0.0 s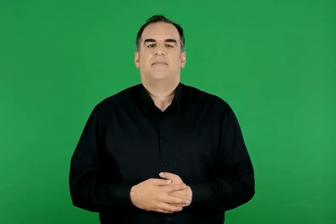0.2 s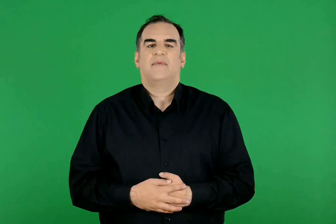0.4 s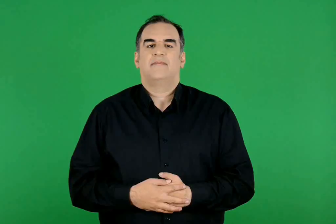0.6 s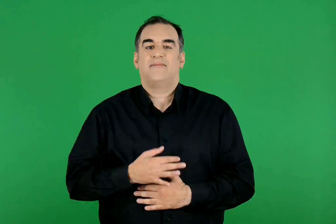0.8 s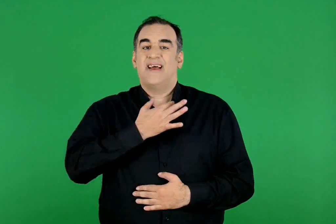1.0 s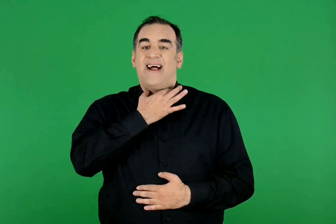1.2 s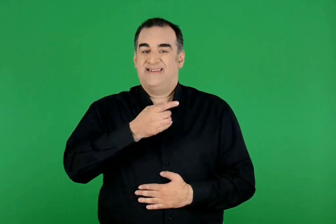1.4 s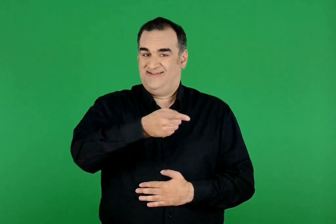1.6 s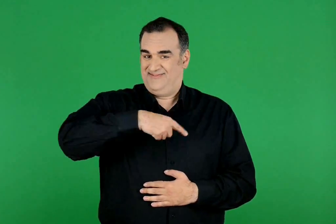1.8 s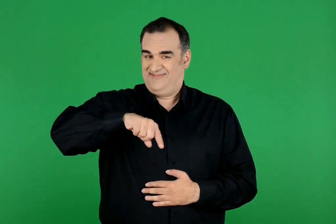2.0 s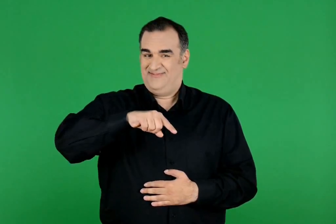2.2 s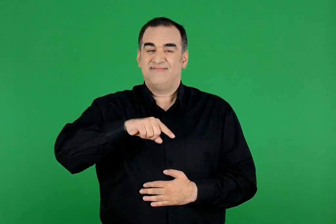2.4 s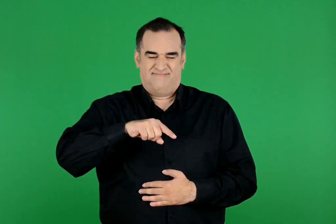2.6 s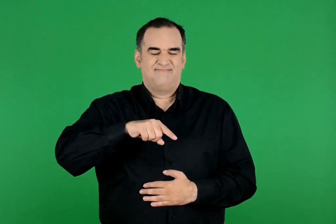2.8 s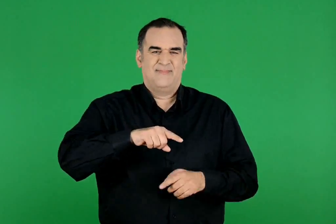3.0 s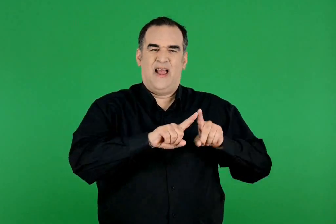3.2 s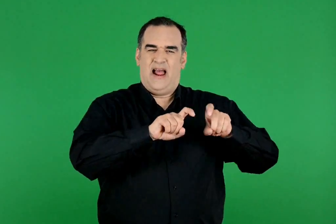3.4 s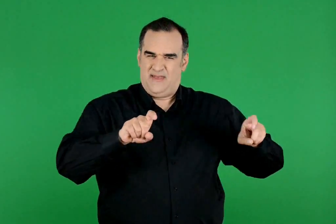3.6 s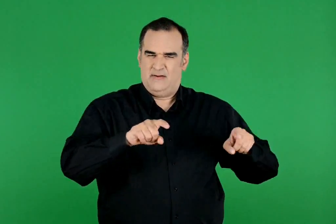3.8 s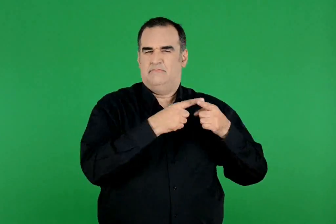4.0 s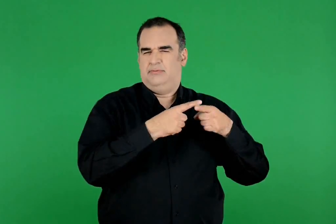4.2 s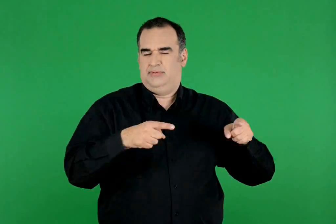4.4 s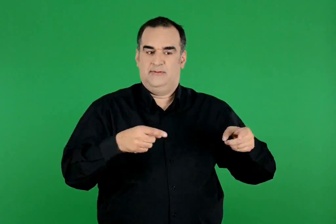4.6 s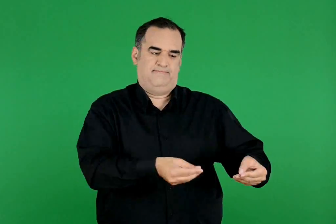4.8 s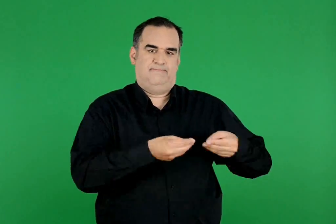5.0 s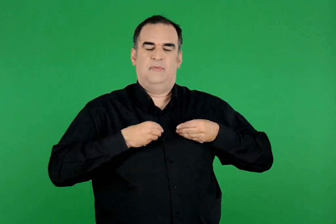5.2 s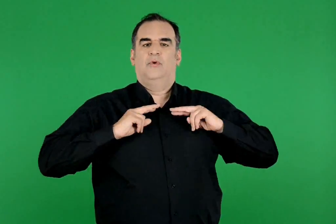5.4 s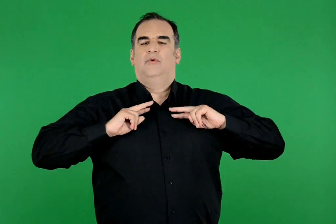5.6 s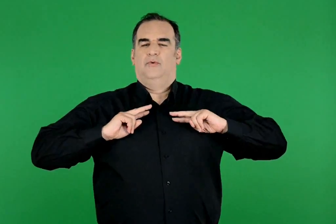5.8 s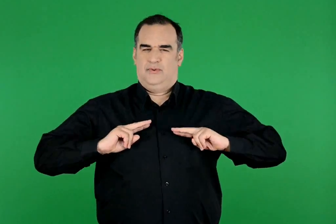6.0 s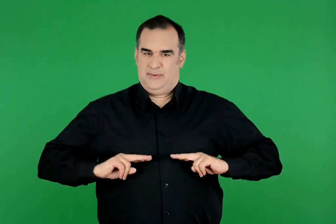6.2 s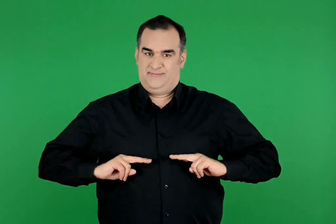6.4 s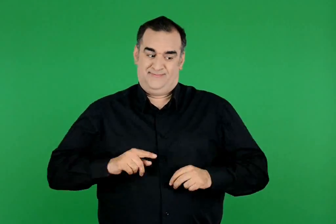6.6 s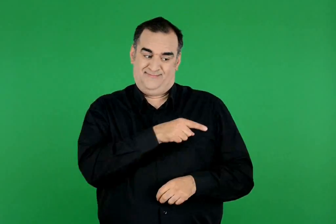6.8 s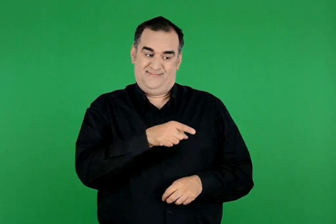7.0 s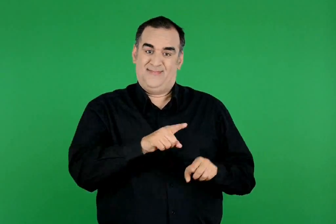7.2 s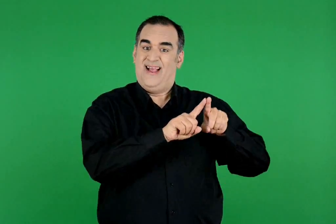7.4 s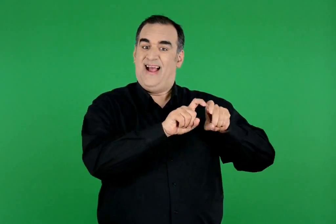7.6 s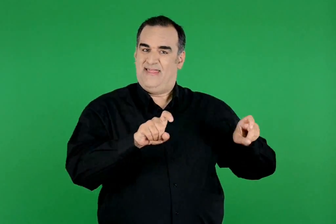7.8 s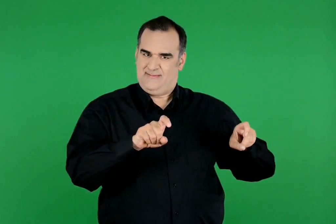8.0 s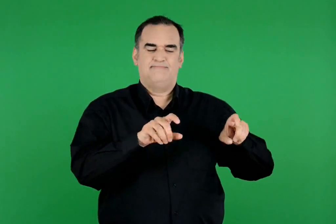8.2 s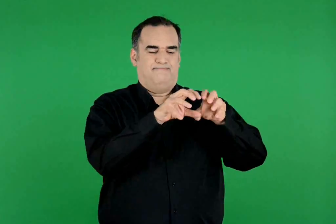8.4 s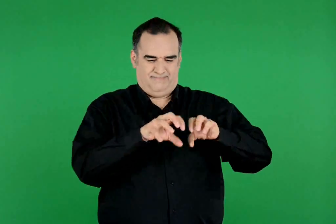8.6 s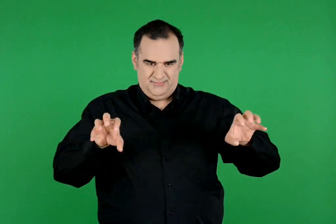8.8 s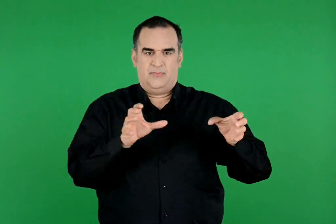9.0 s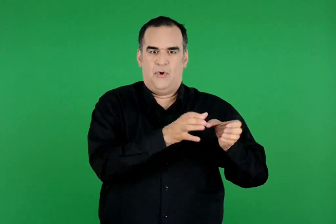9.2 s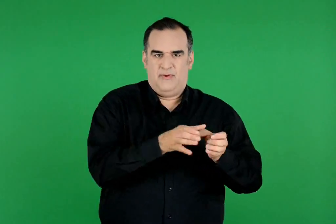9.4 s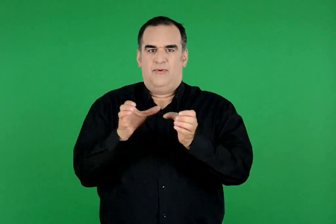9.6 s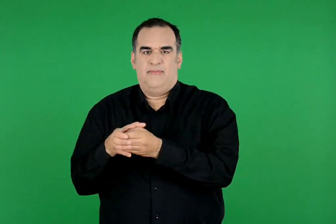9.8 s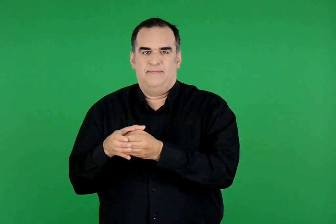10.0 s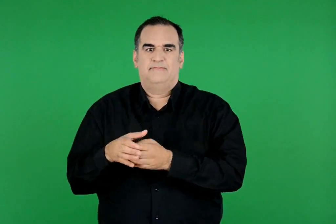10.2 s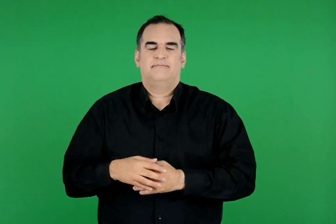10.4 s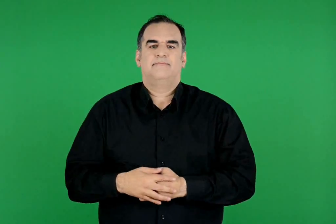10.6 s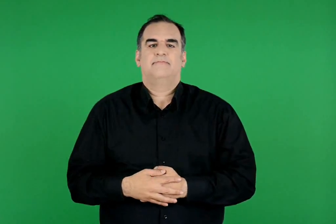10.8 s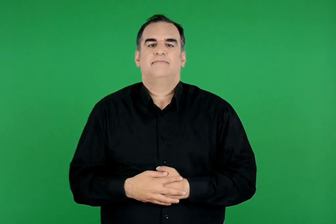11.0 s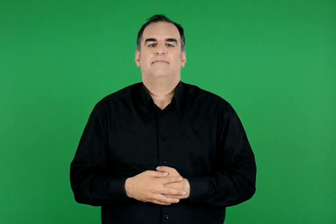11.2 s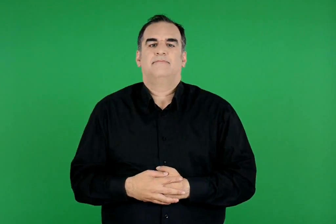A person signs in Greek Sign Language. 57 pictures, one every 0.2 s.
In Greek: τις ανάγκες μας τις ικανοποιούμε με διάφορα αγαθά. ταξινομούμε τα αγαθά σε δύο κατηγορίες:
